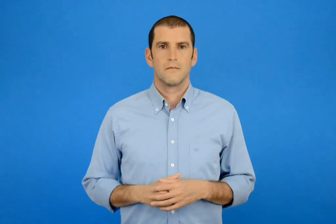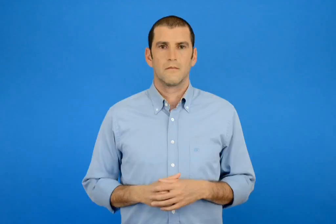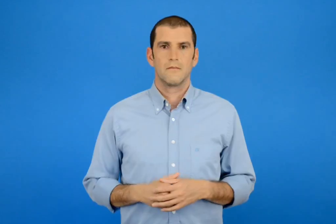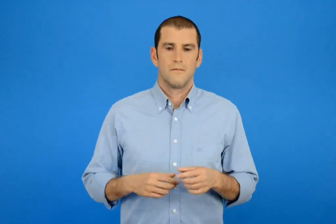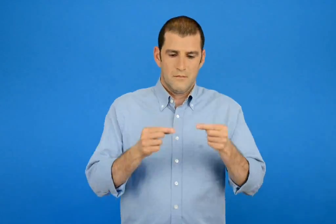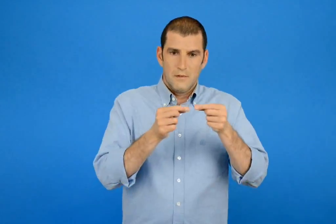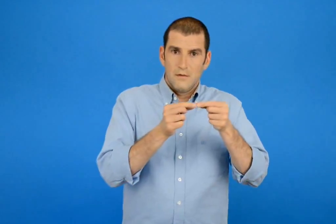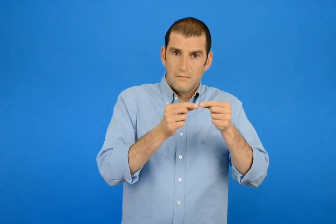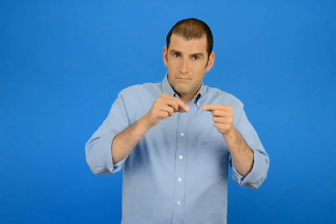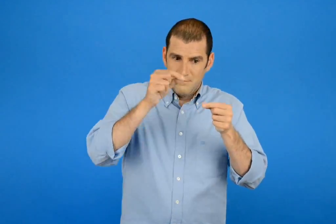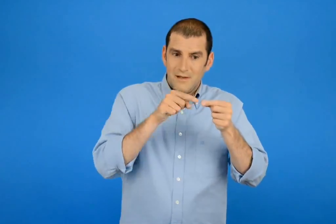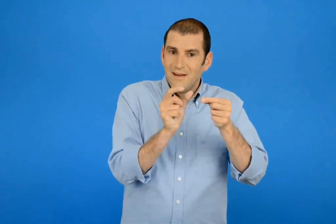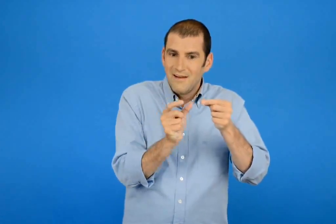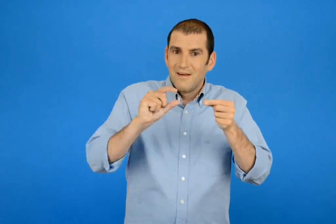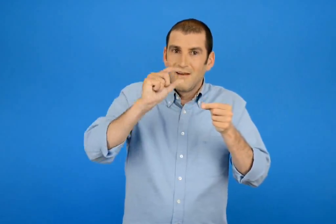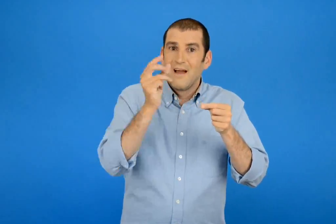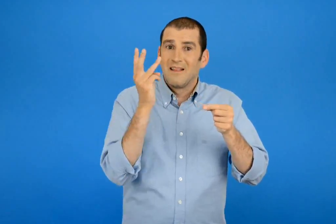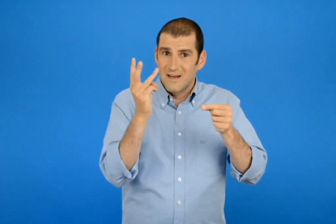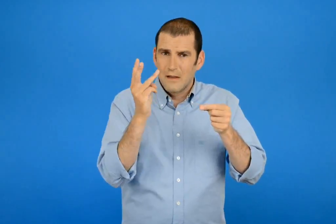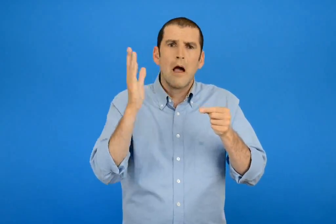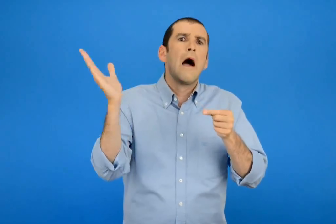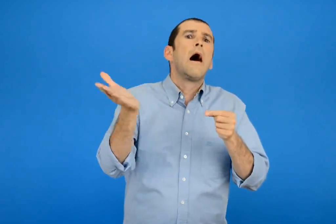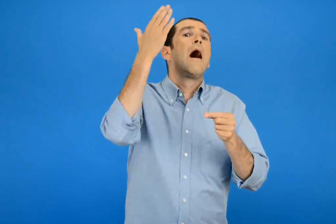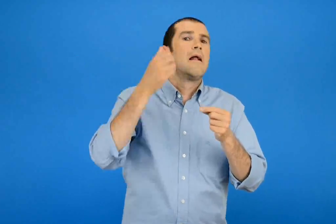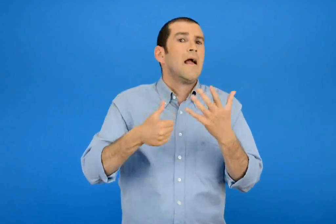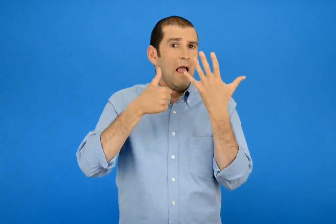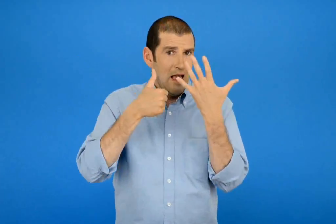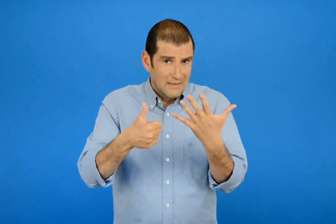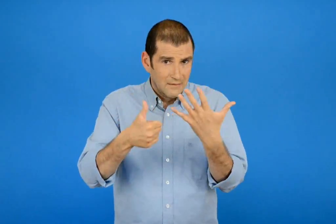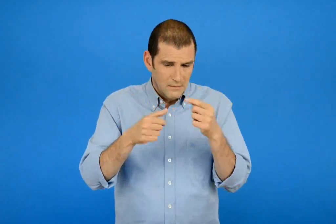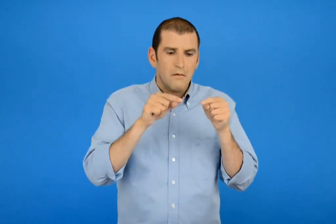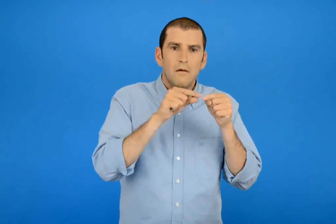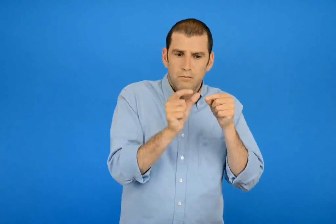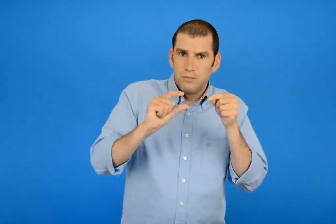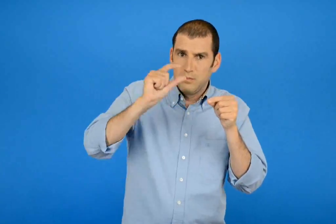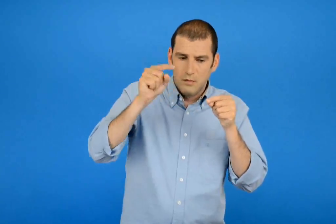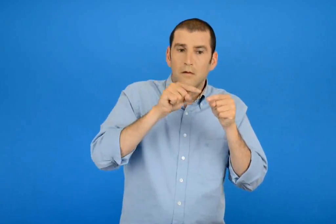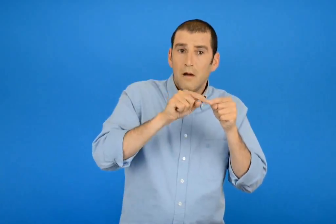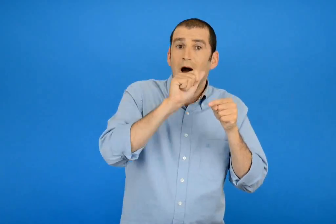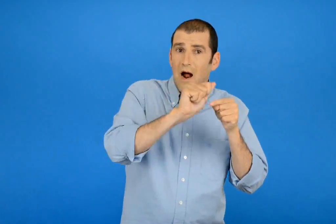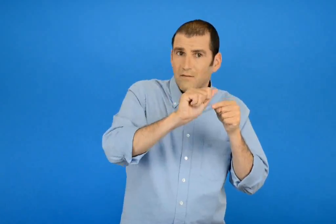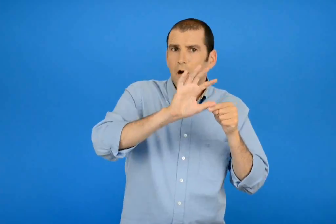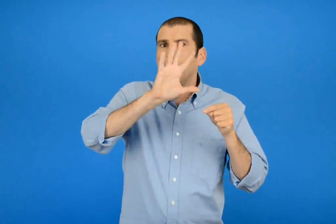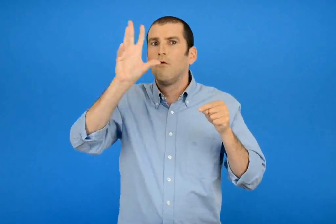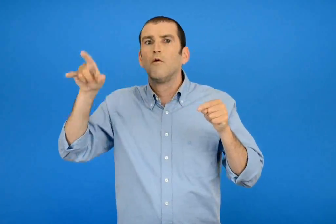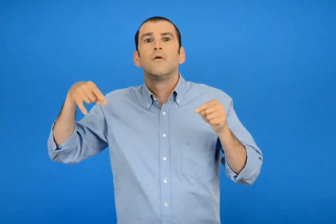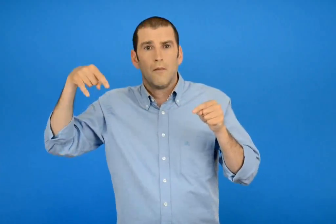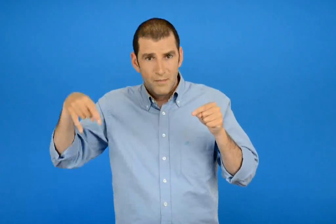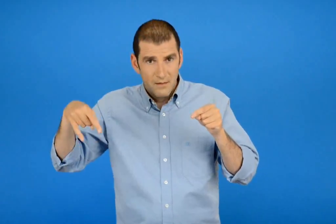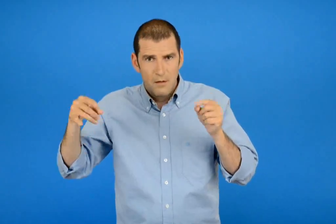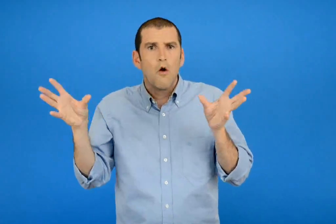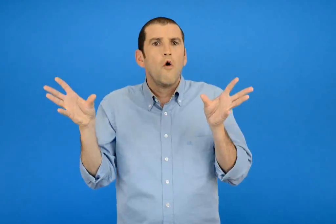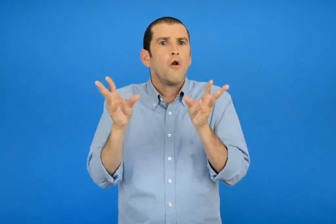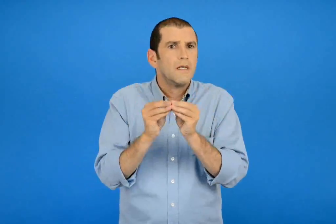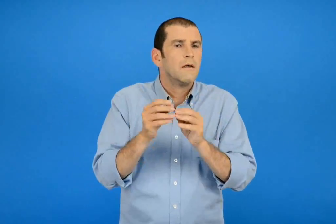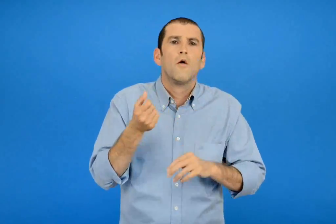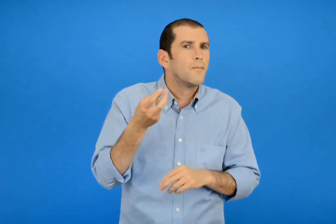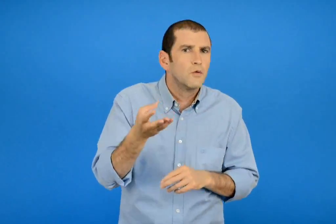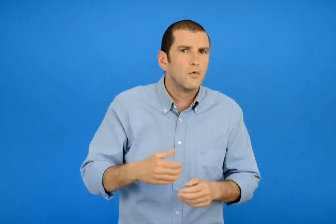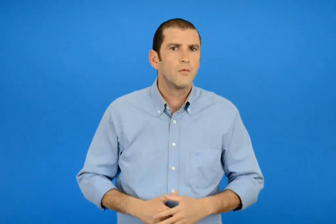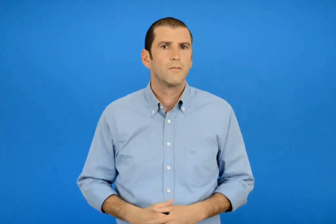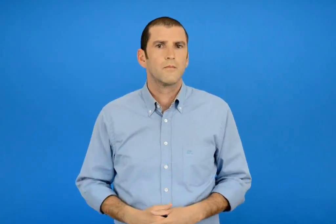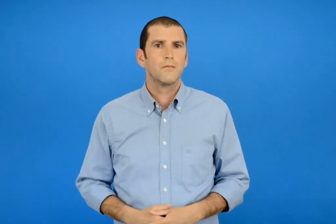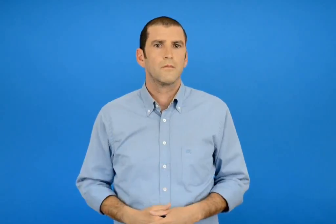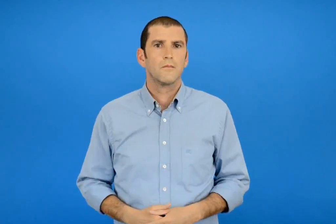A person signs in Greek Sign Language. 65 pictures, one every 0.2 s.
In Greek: αν το κάθε βήμα ήταν 6 εκατοστά αντί για 3 εκατοστά πόσο θα ήταν συνολικά το μήκος της γραμμής από το α έως το π ;
